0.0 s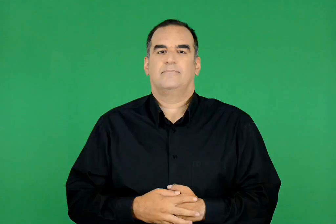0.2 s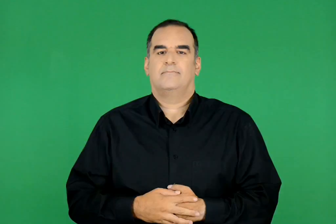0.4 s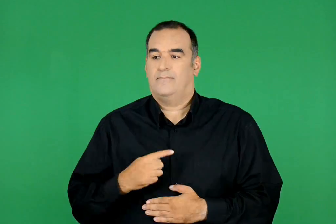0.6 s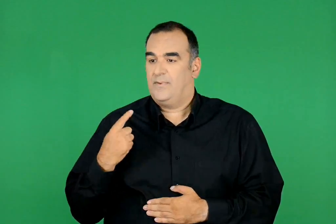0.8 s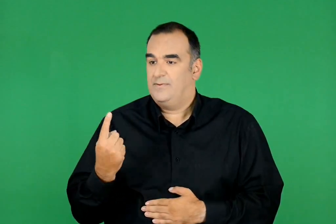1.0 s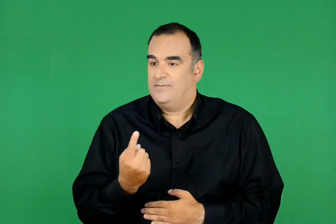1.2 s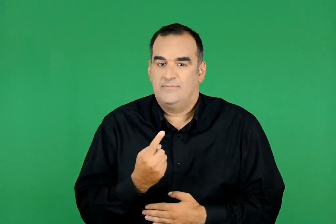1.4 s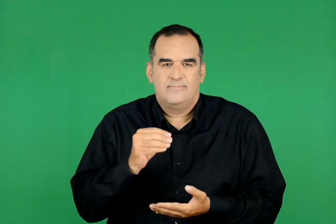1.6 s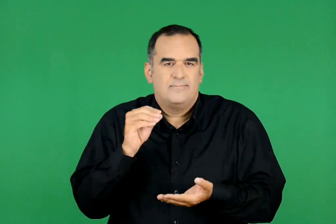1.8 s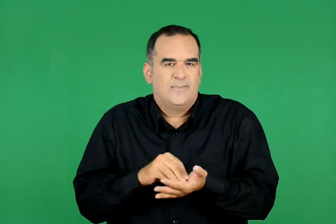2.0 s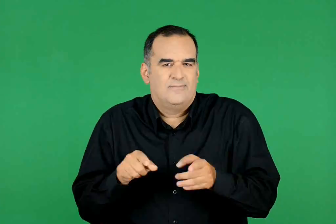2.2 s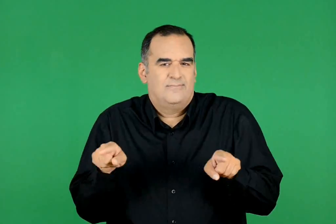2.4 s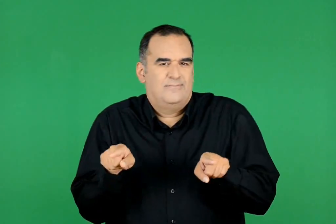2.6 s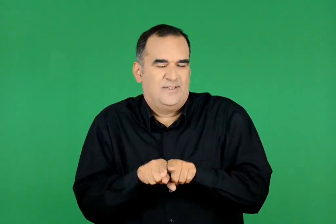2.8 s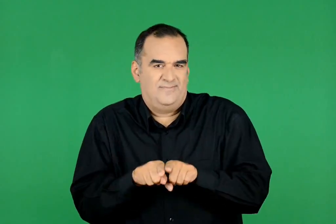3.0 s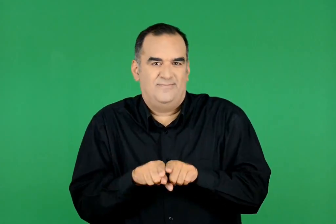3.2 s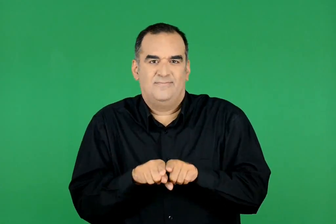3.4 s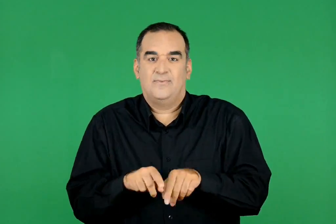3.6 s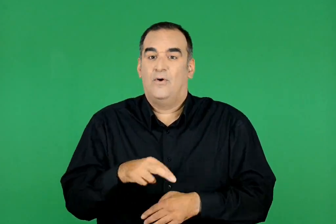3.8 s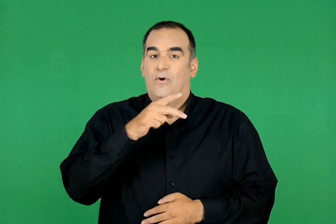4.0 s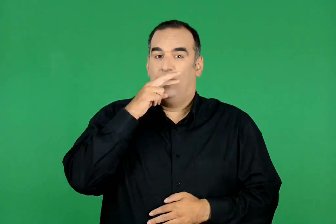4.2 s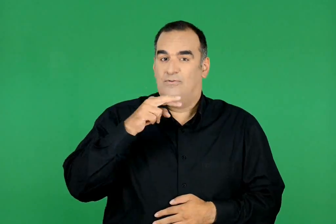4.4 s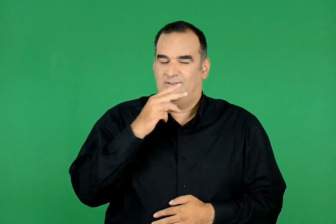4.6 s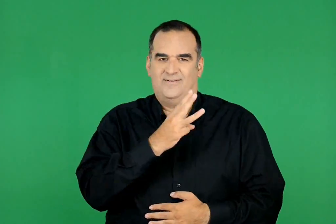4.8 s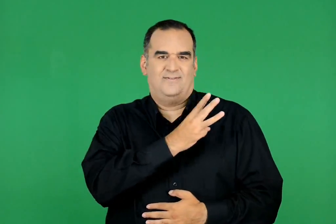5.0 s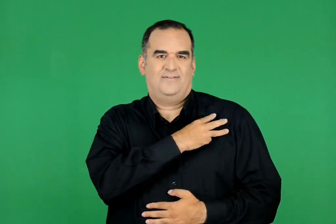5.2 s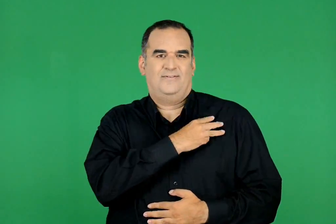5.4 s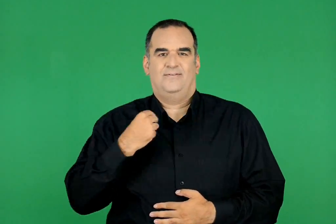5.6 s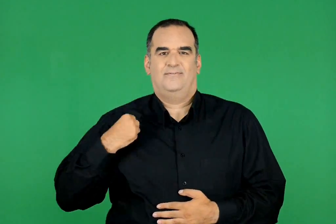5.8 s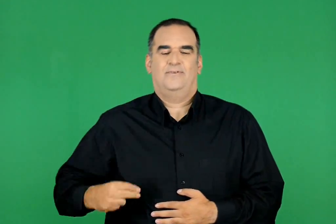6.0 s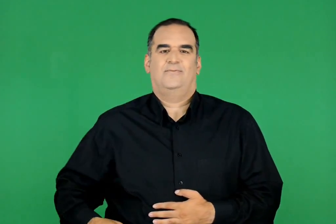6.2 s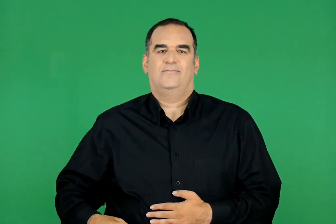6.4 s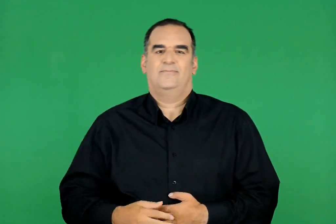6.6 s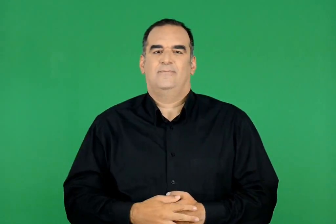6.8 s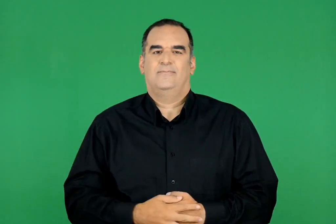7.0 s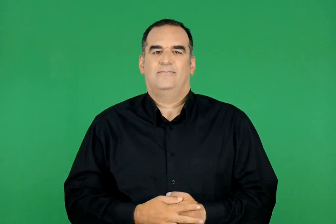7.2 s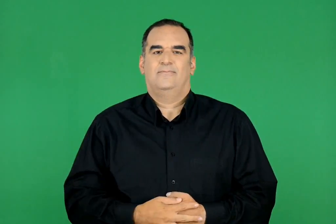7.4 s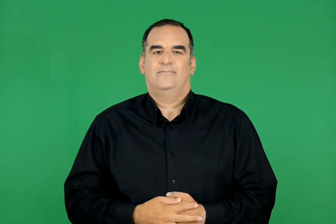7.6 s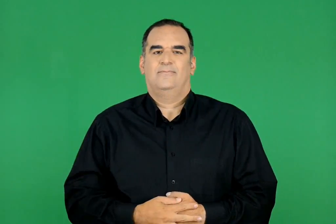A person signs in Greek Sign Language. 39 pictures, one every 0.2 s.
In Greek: πάλι μαζί
